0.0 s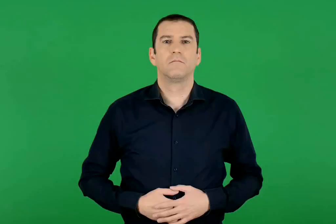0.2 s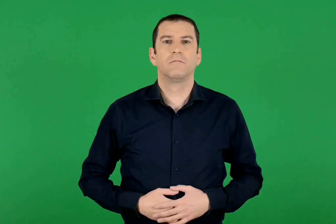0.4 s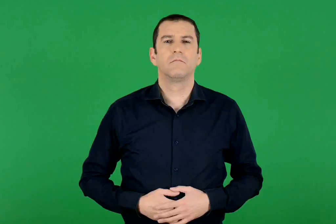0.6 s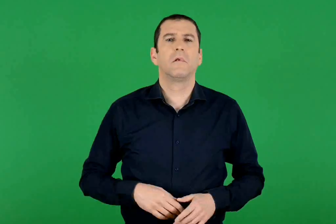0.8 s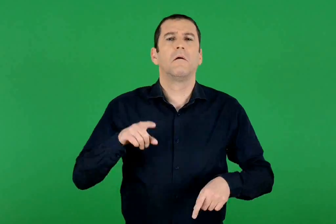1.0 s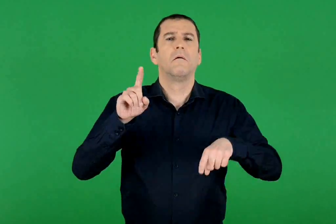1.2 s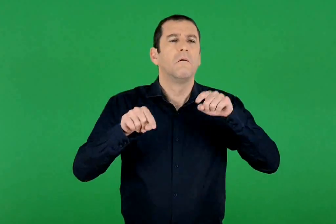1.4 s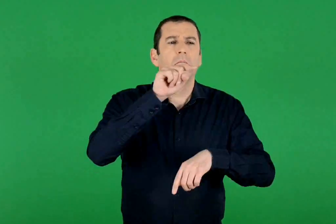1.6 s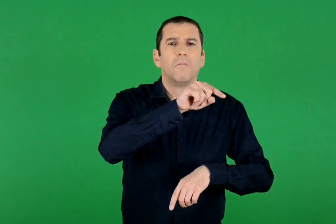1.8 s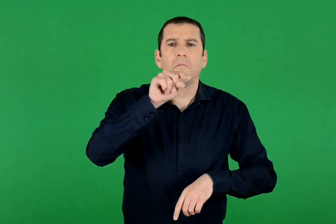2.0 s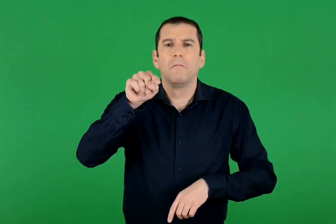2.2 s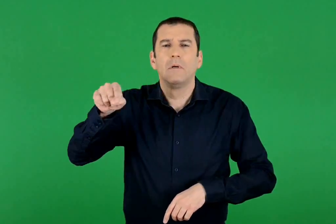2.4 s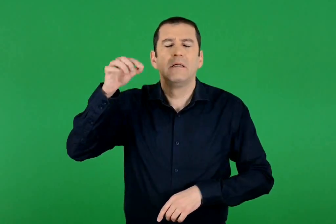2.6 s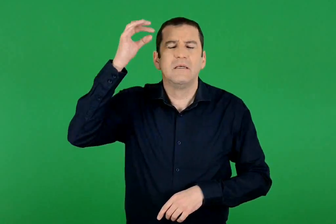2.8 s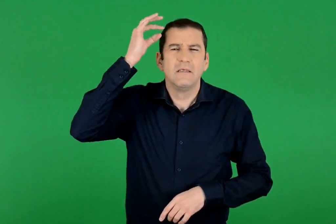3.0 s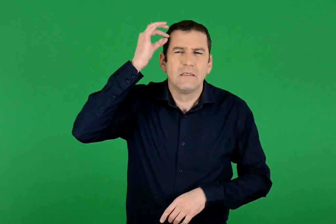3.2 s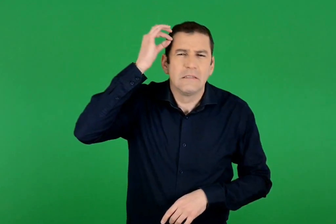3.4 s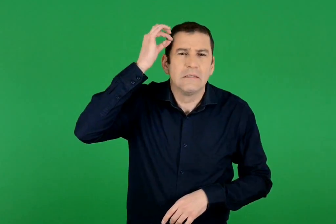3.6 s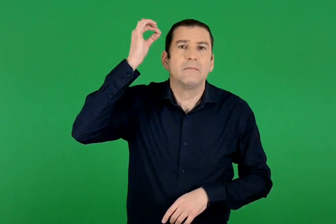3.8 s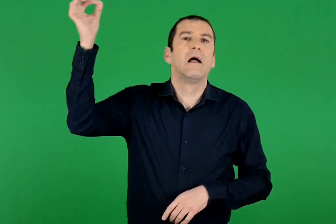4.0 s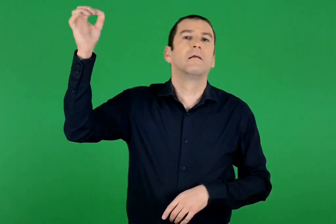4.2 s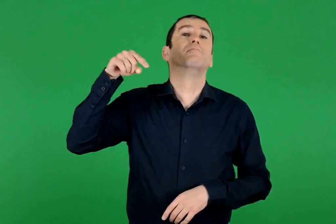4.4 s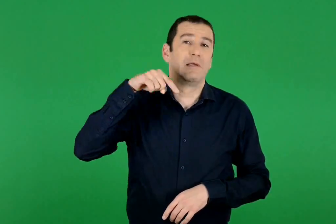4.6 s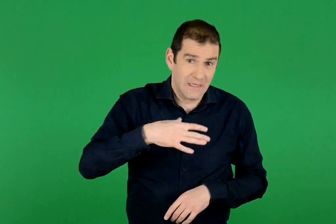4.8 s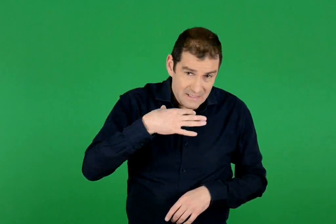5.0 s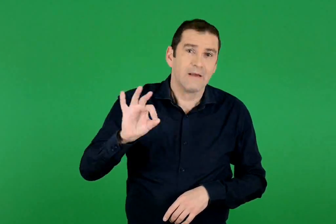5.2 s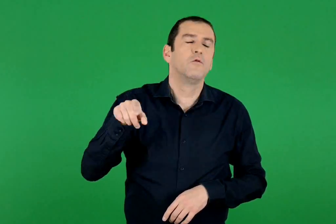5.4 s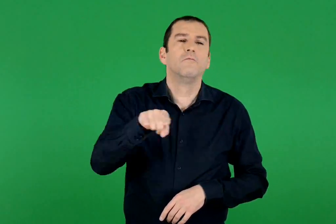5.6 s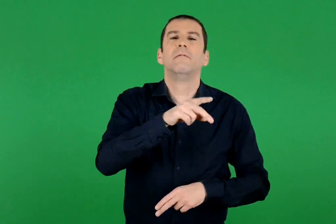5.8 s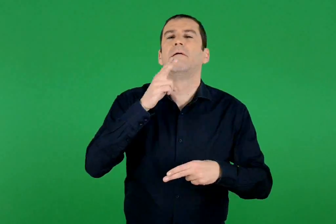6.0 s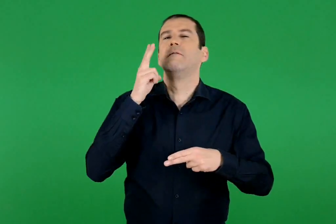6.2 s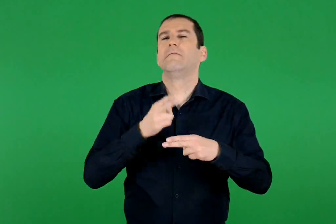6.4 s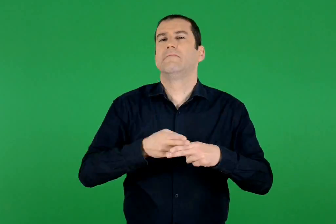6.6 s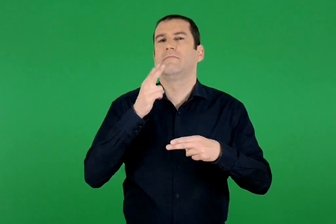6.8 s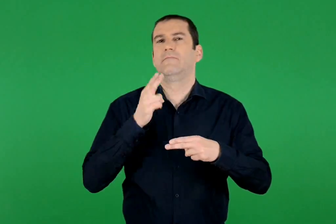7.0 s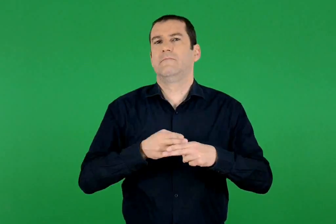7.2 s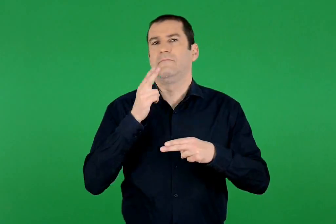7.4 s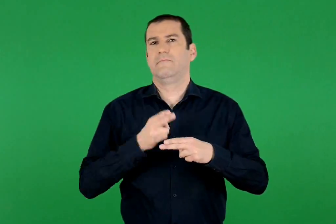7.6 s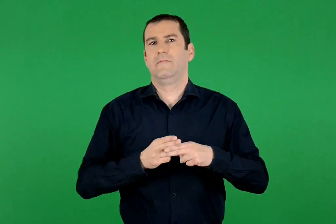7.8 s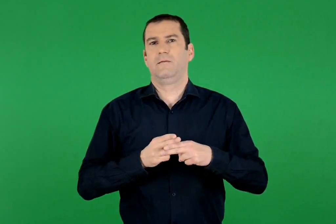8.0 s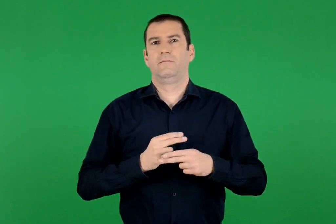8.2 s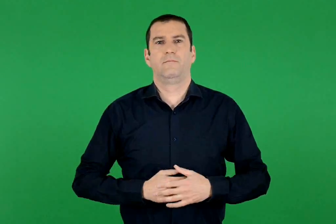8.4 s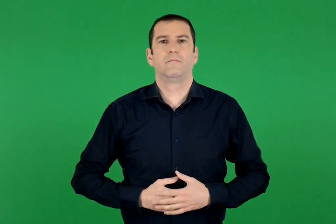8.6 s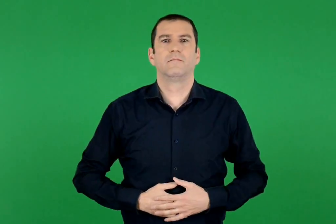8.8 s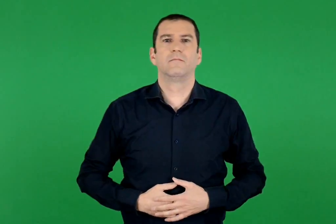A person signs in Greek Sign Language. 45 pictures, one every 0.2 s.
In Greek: κάποια είναι σπάνια και για αυτό έχουν μεγάλη αξία.
